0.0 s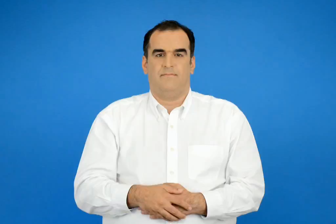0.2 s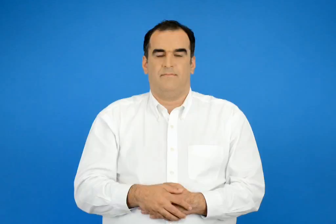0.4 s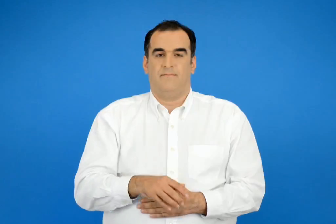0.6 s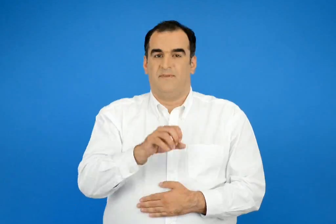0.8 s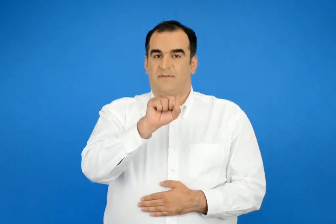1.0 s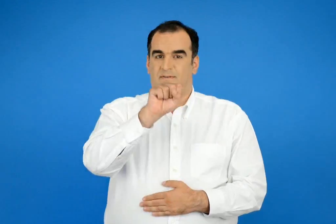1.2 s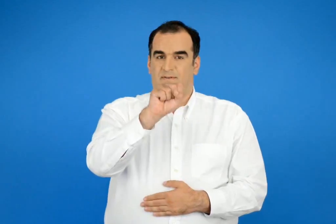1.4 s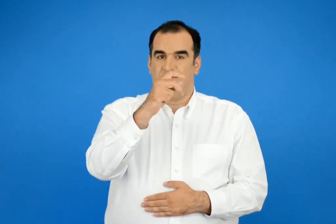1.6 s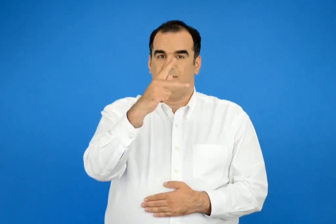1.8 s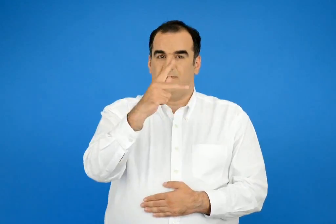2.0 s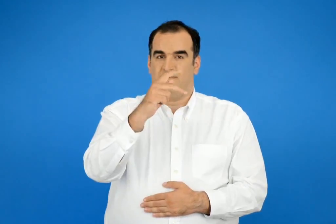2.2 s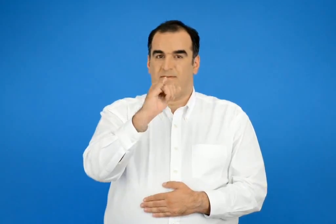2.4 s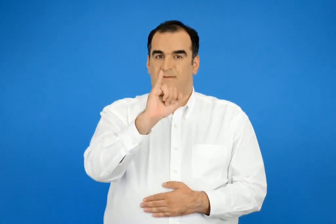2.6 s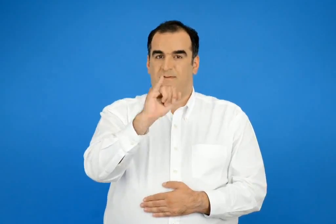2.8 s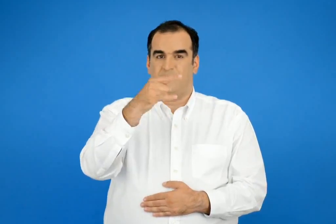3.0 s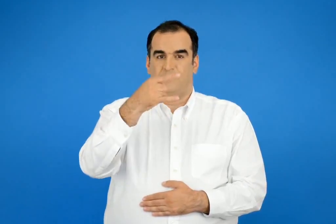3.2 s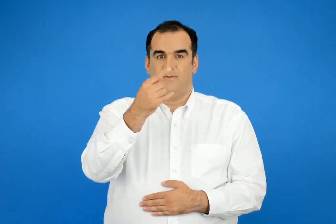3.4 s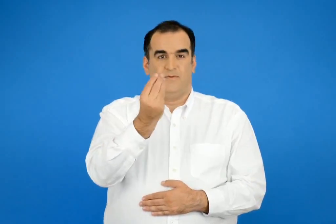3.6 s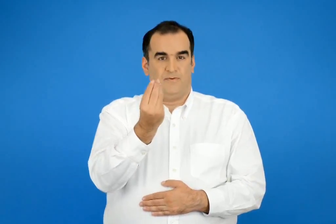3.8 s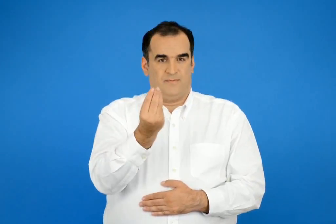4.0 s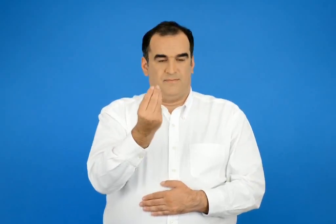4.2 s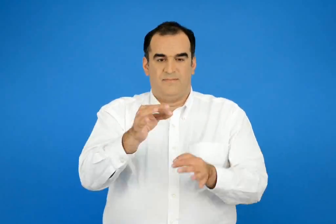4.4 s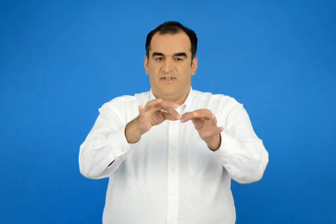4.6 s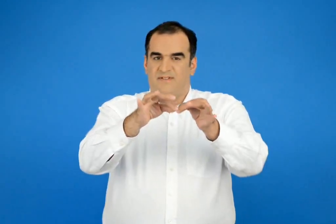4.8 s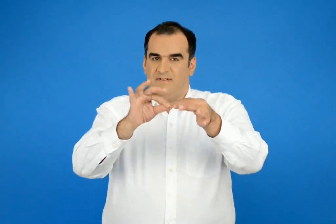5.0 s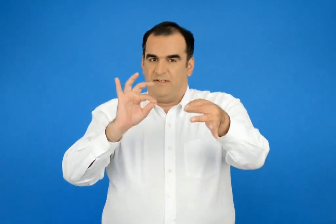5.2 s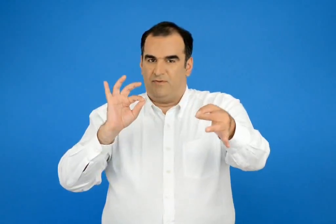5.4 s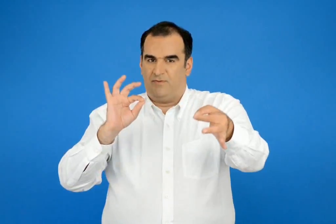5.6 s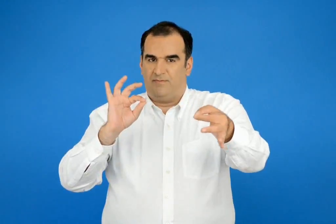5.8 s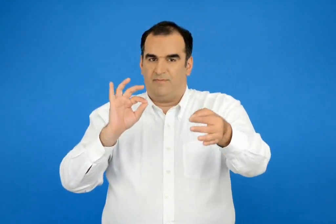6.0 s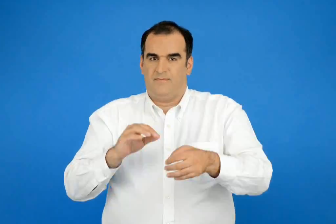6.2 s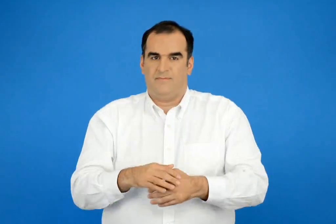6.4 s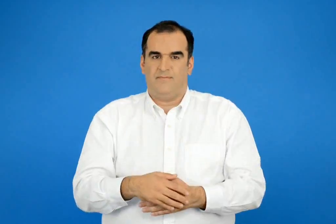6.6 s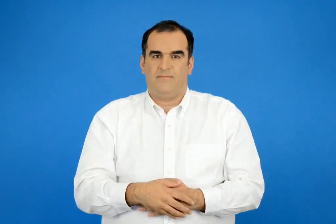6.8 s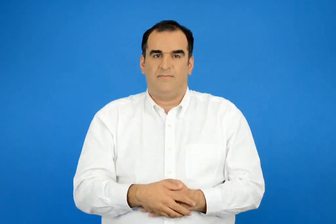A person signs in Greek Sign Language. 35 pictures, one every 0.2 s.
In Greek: σκίζω
